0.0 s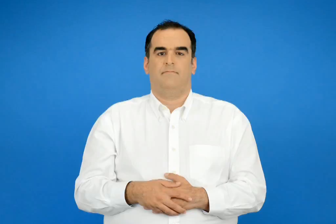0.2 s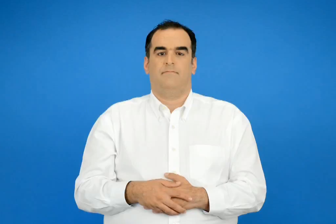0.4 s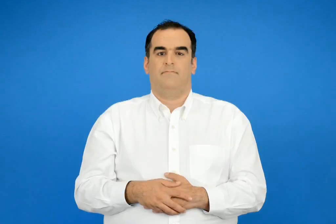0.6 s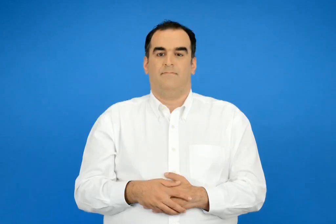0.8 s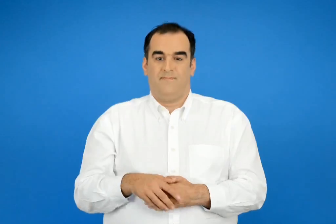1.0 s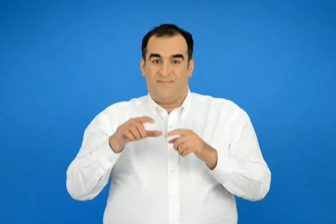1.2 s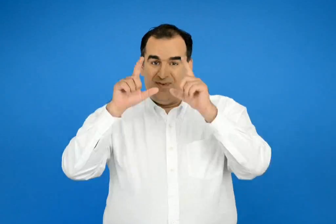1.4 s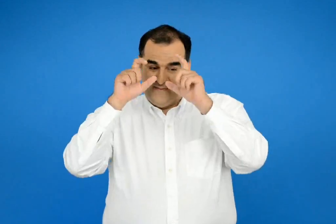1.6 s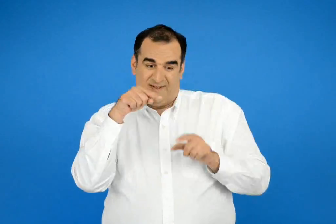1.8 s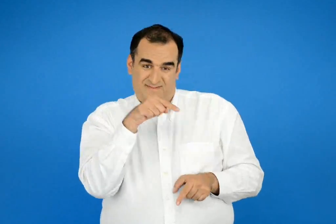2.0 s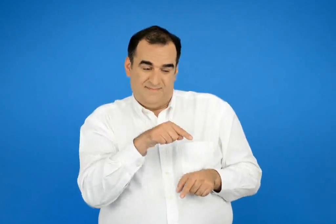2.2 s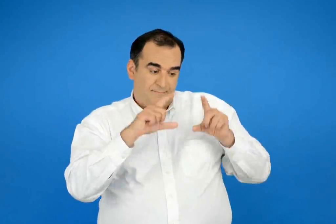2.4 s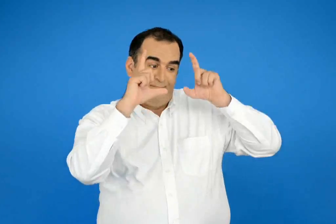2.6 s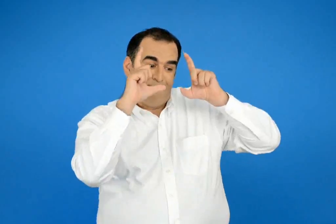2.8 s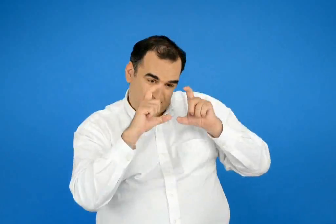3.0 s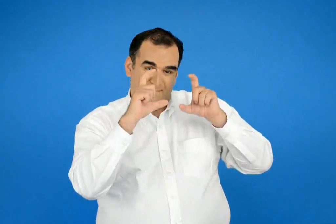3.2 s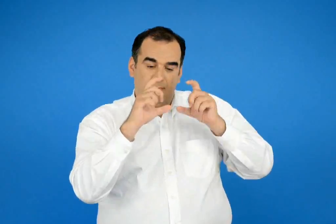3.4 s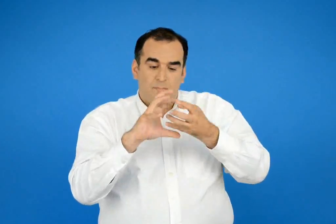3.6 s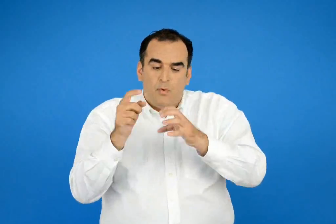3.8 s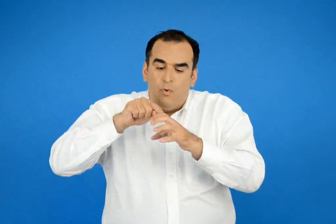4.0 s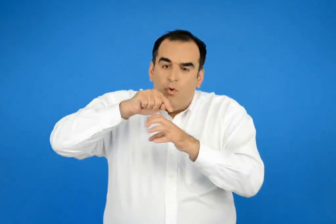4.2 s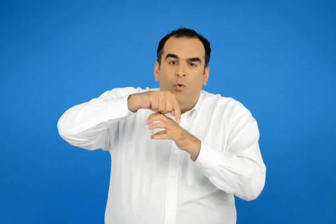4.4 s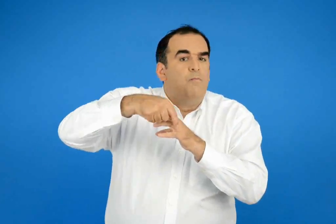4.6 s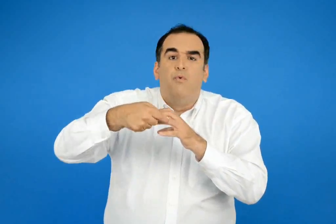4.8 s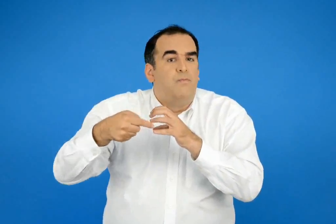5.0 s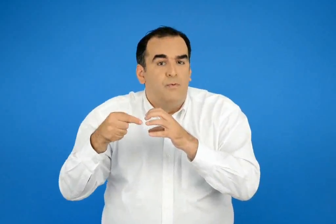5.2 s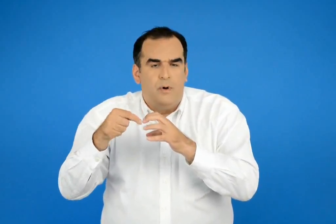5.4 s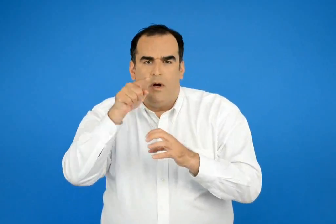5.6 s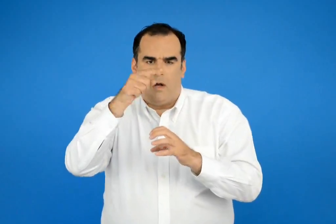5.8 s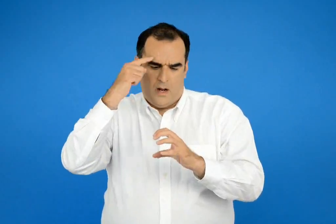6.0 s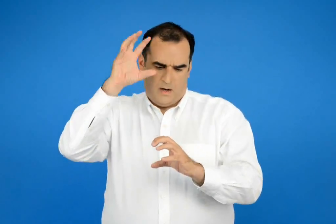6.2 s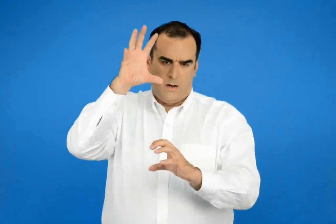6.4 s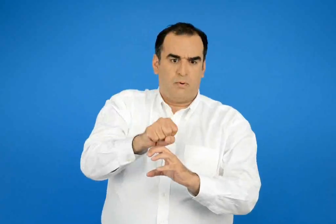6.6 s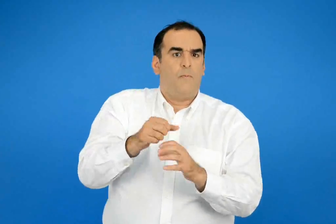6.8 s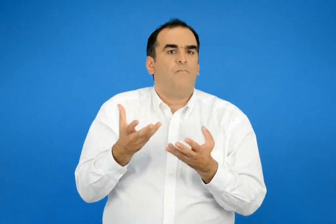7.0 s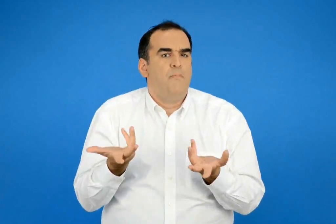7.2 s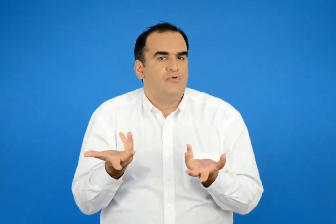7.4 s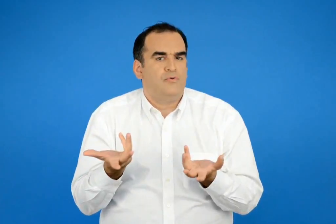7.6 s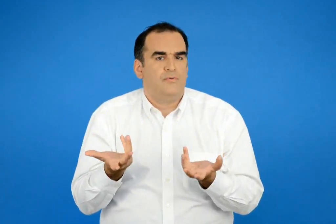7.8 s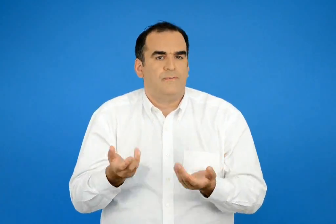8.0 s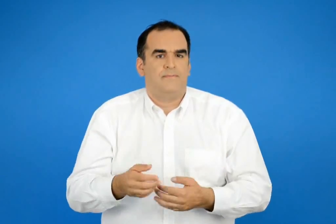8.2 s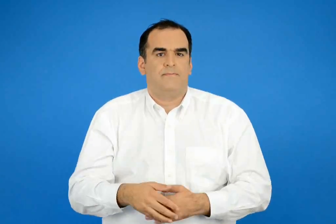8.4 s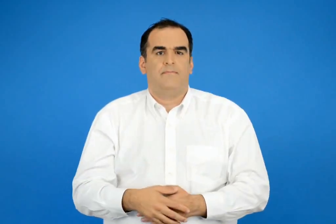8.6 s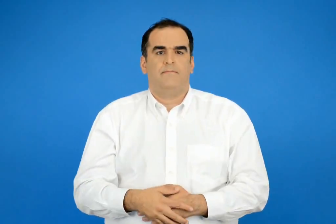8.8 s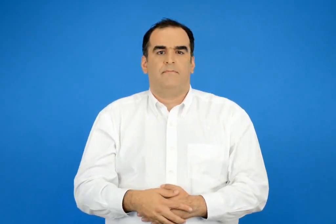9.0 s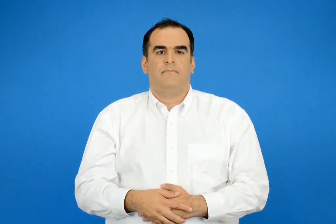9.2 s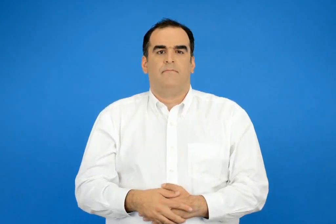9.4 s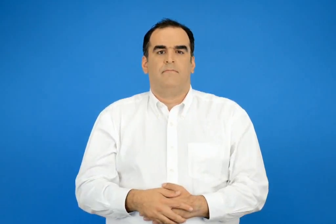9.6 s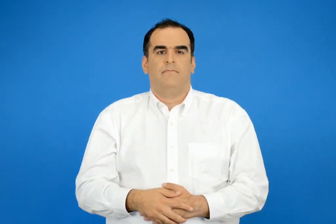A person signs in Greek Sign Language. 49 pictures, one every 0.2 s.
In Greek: σε ποιό μέρος του κόσμου νομίζεις ότι τραβήχτηκε η φωτογραφία ; πως το κατάλαβες ;
